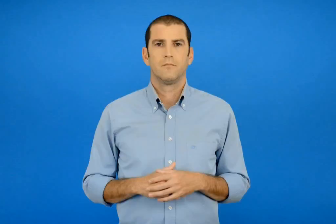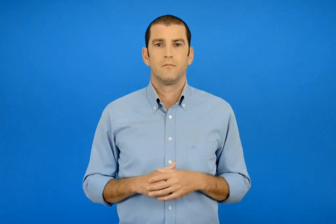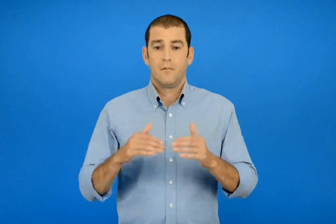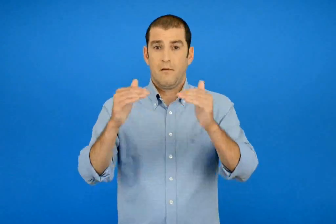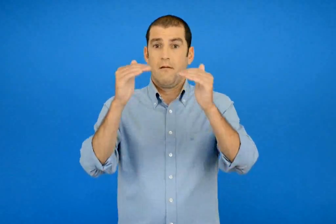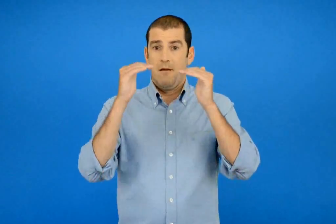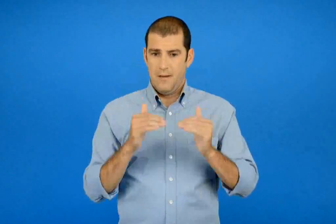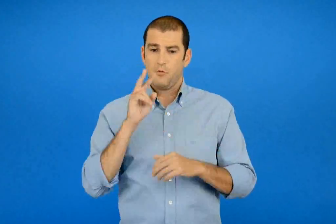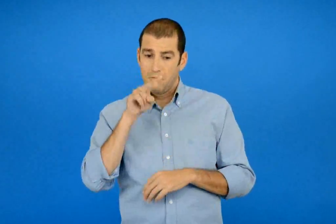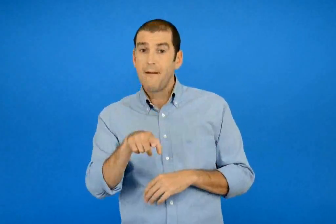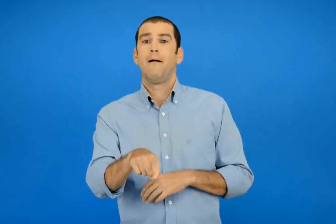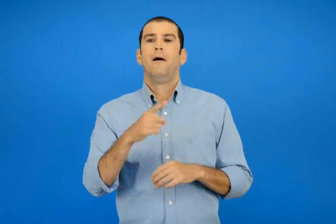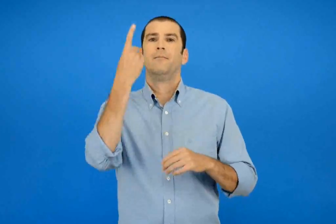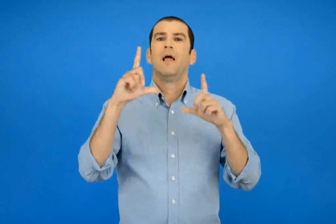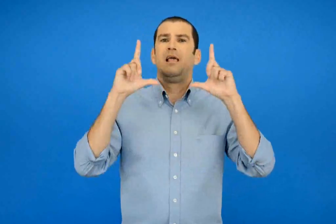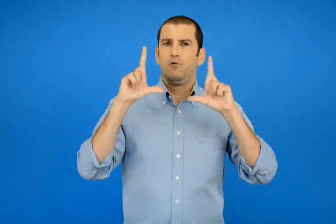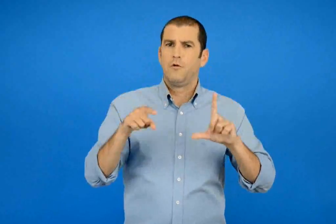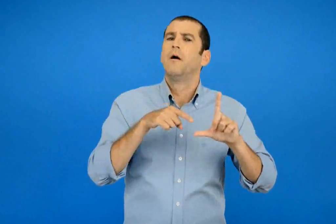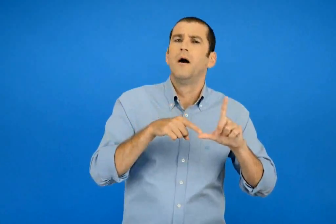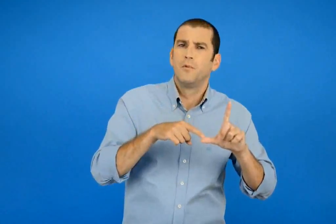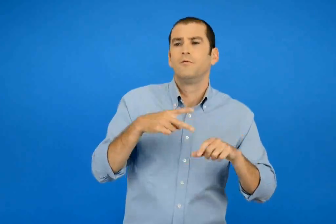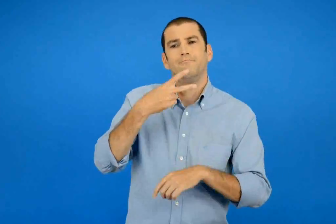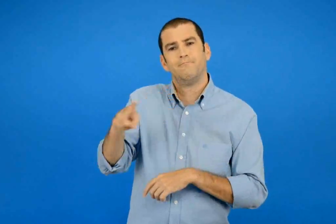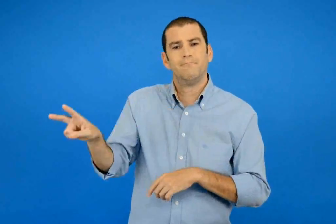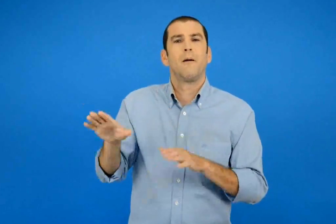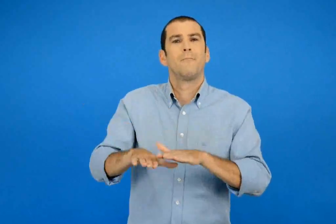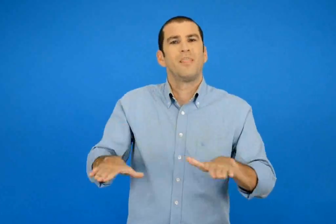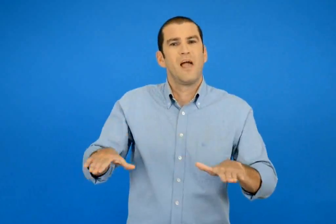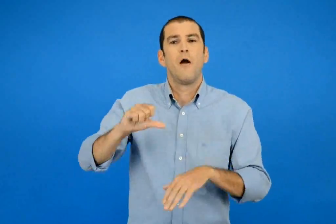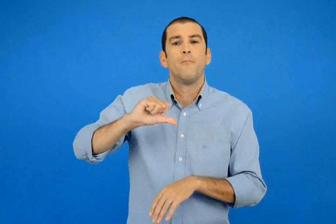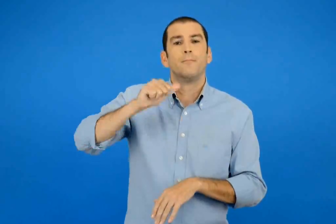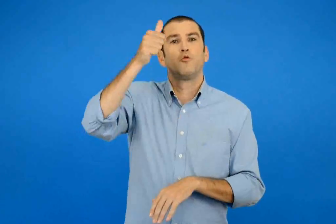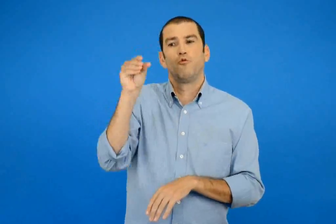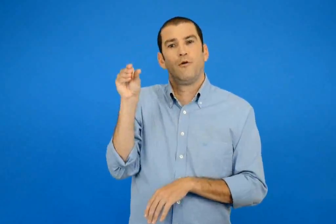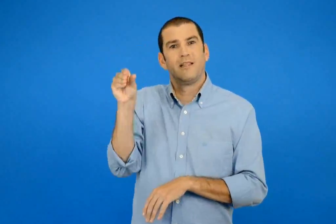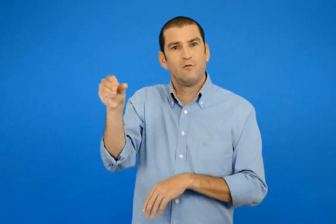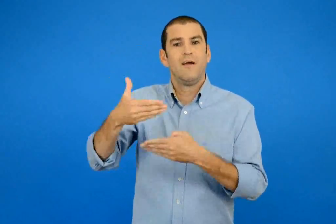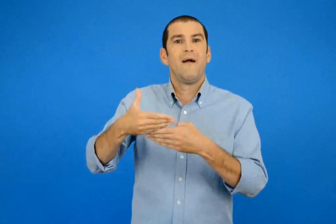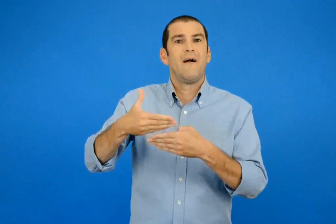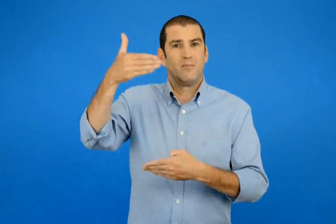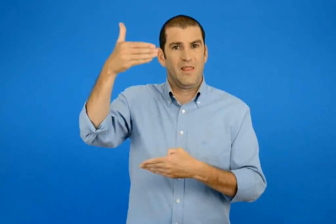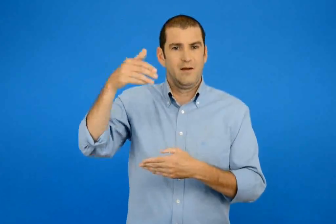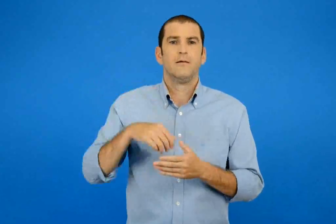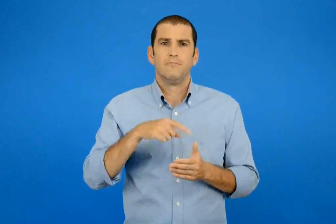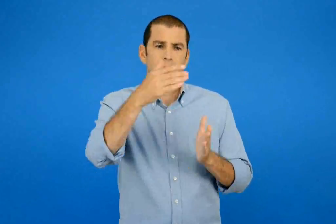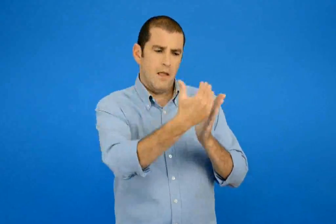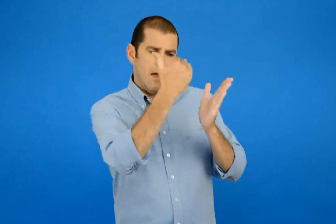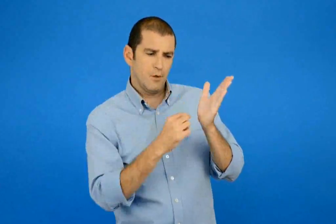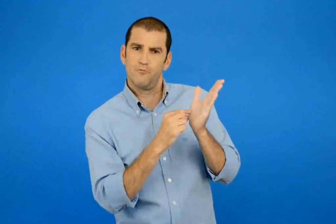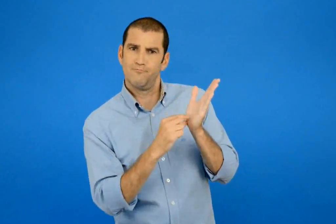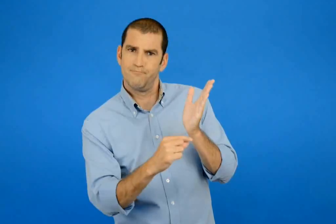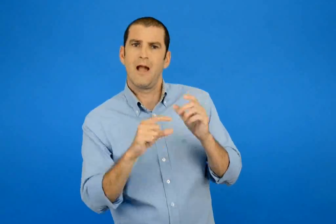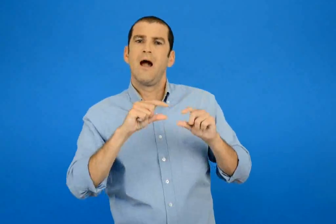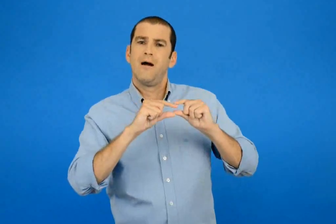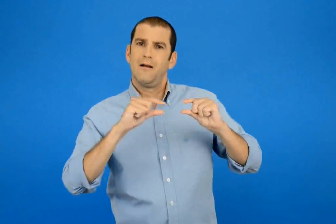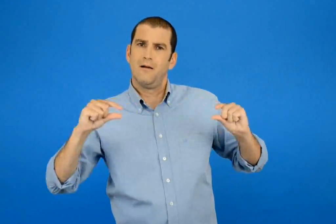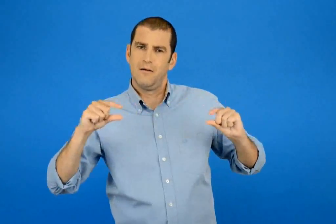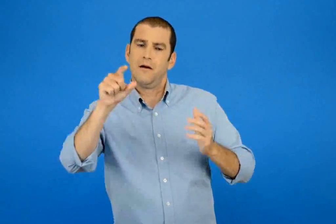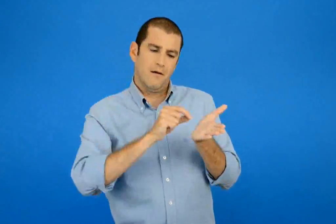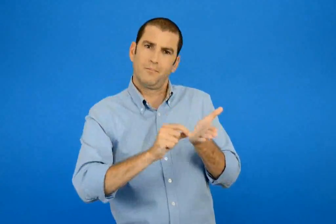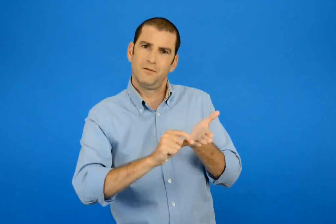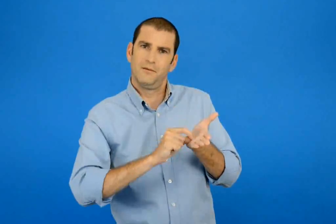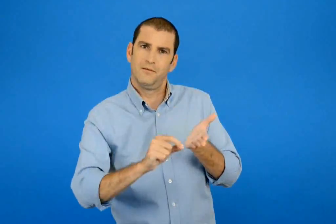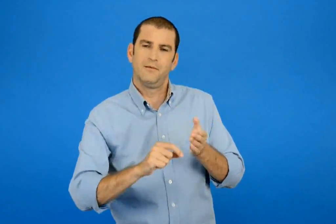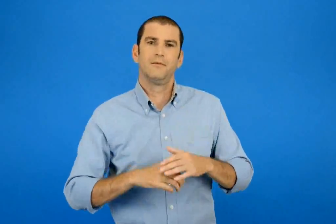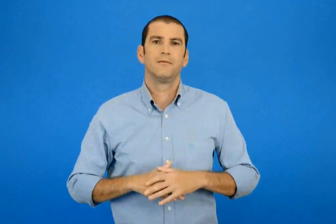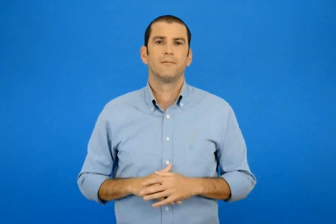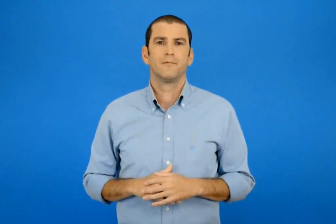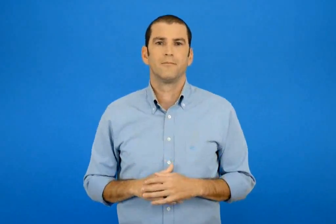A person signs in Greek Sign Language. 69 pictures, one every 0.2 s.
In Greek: παρακάτω θα βρεις μια εικόνα από το πρώτο τεύχος της εφημερίδας των παιδιών γράψε διπλά μια λεζάντα
